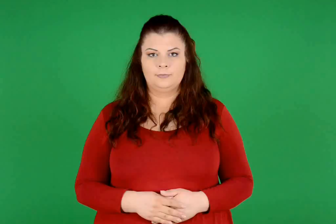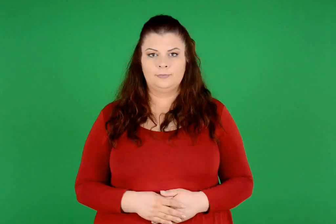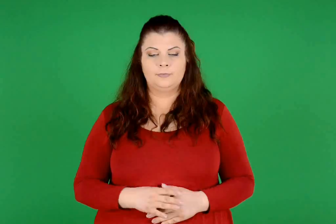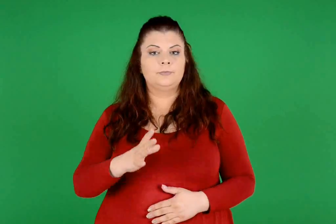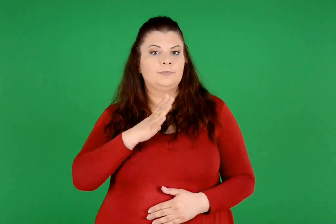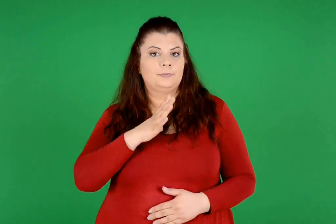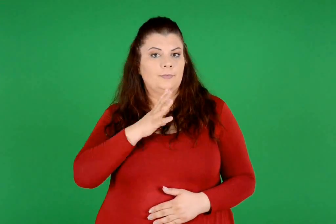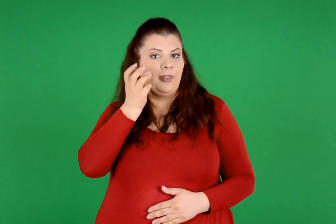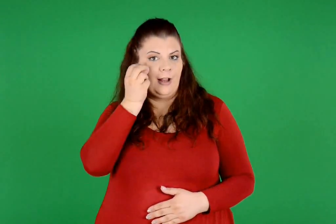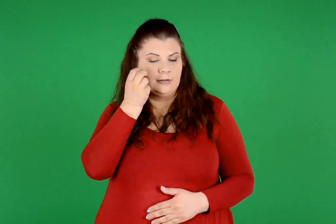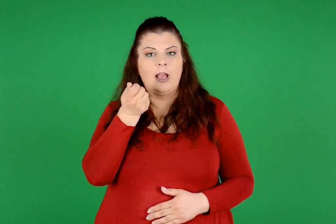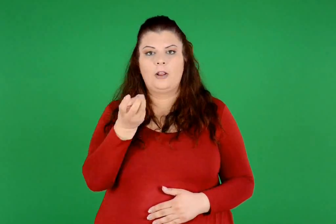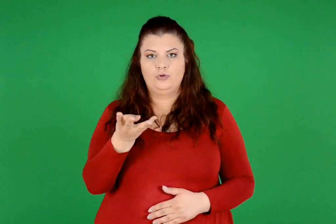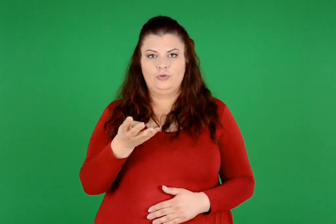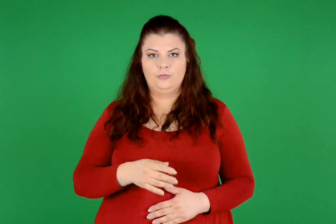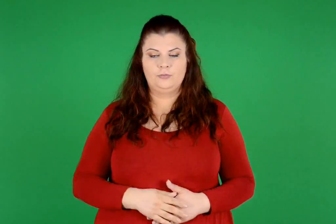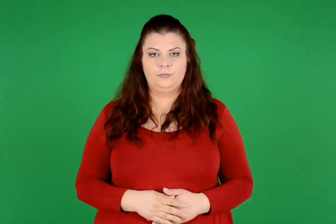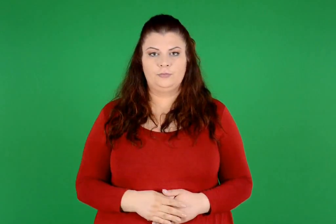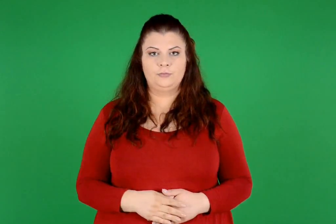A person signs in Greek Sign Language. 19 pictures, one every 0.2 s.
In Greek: αριθμός θεατών
